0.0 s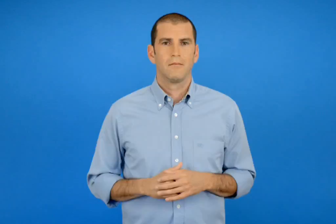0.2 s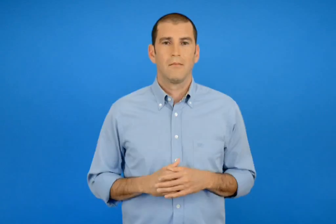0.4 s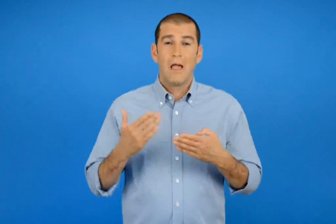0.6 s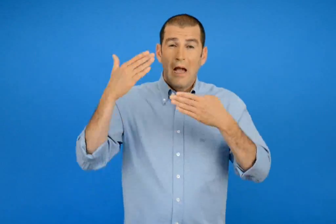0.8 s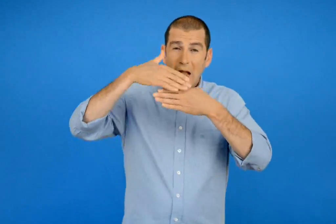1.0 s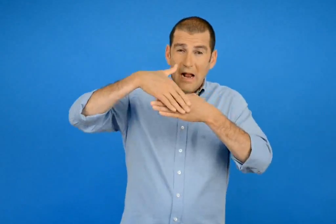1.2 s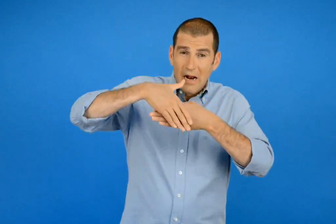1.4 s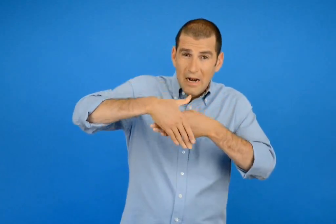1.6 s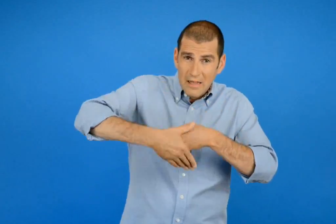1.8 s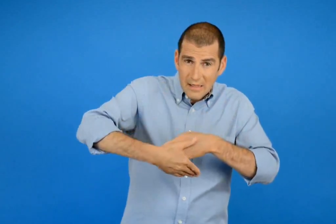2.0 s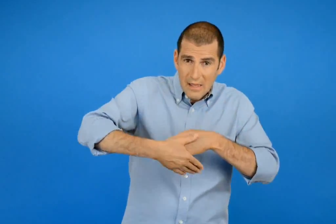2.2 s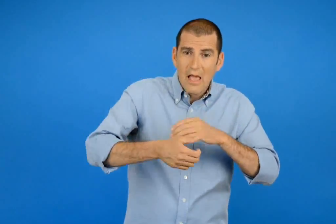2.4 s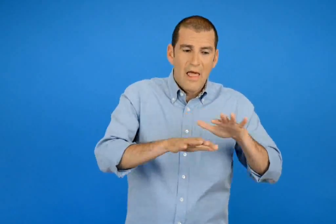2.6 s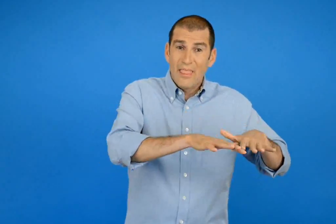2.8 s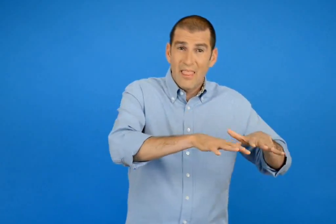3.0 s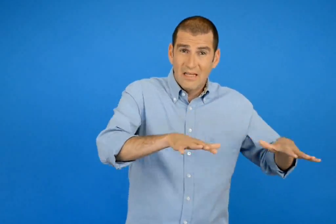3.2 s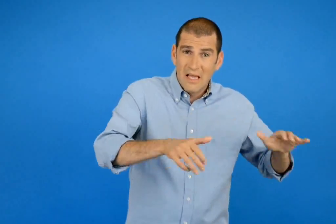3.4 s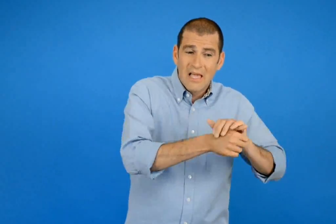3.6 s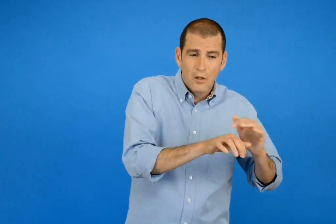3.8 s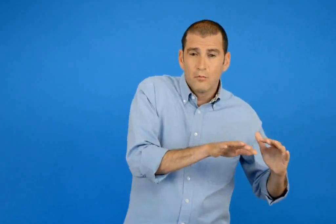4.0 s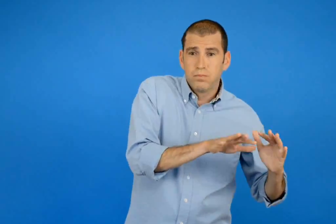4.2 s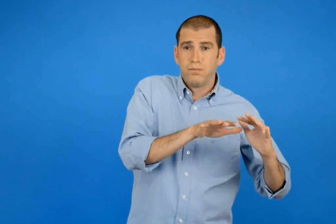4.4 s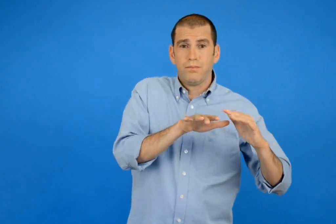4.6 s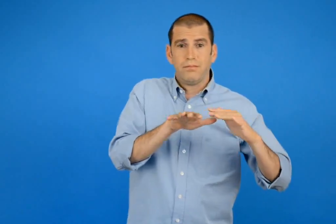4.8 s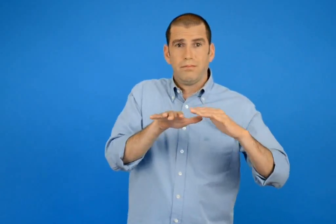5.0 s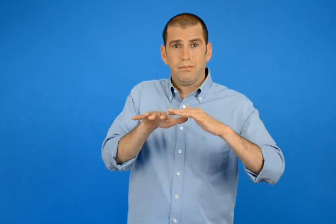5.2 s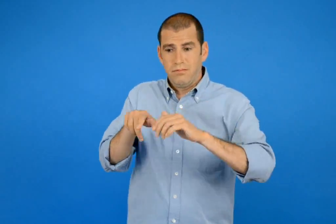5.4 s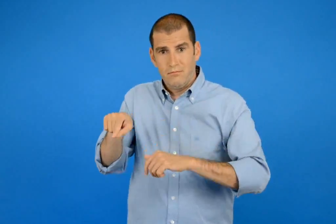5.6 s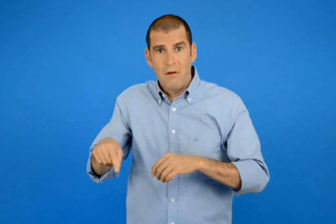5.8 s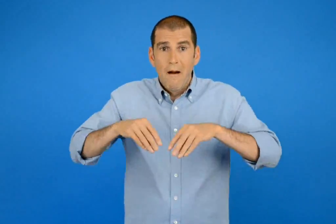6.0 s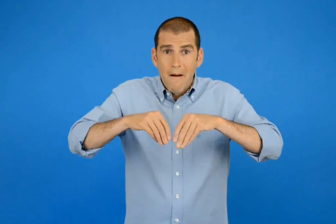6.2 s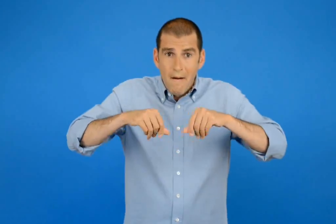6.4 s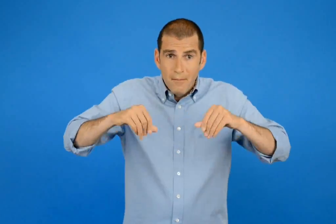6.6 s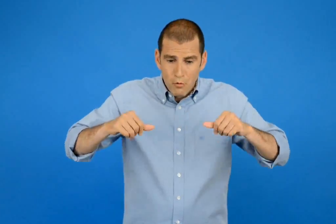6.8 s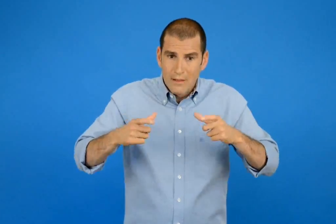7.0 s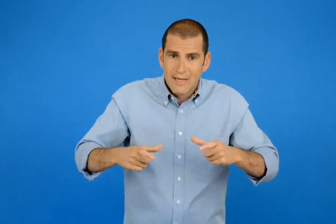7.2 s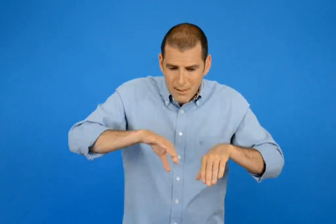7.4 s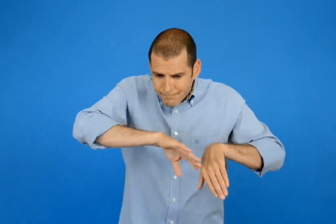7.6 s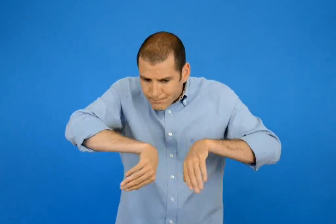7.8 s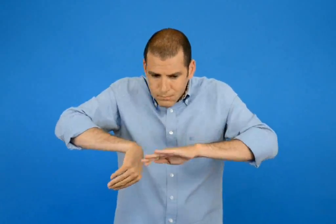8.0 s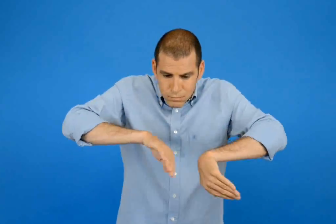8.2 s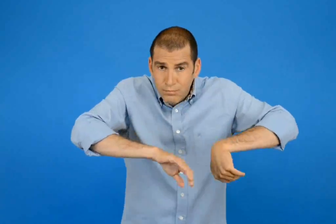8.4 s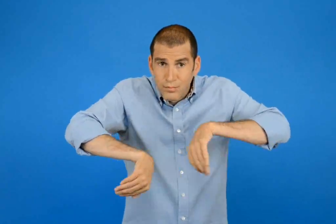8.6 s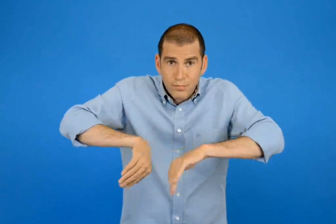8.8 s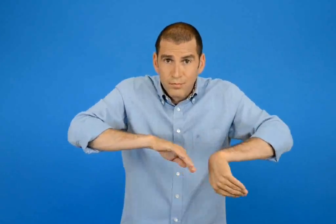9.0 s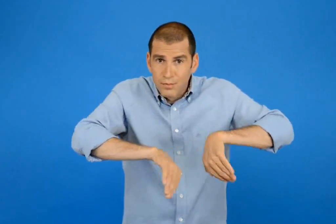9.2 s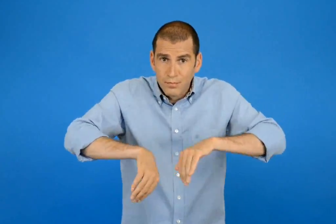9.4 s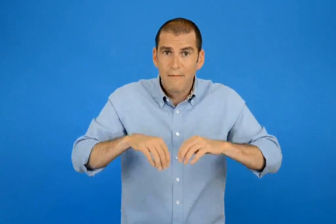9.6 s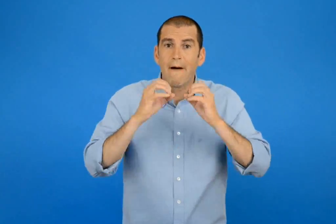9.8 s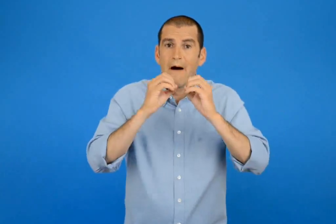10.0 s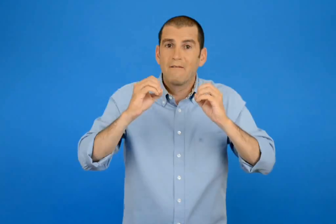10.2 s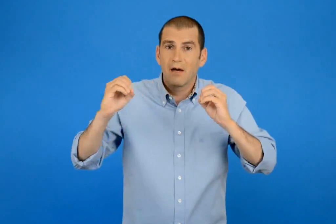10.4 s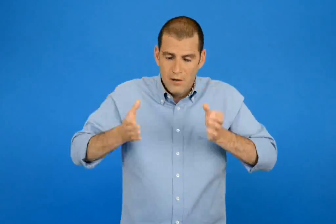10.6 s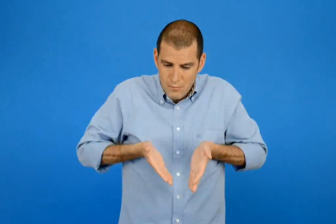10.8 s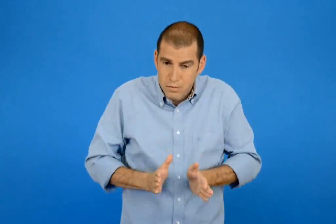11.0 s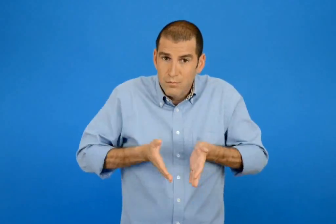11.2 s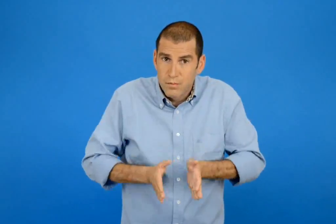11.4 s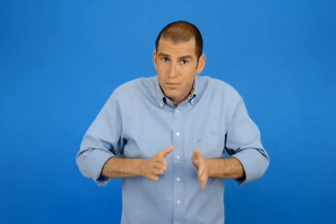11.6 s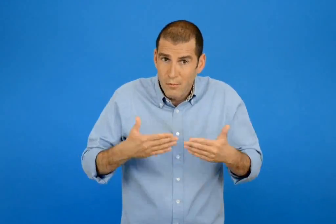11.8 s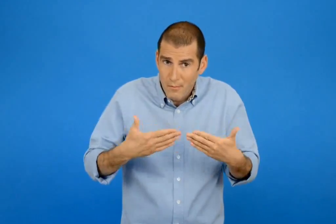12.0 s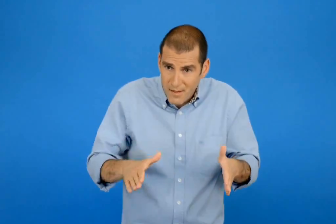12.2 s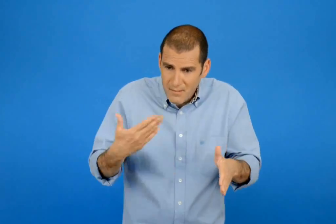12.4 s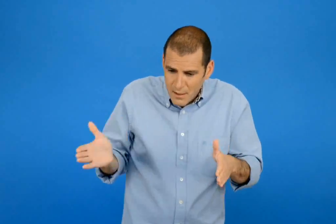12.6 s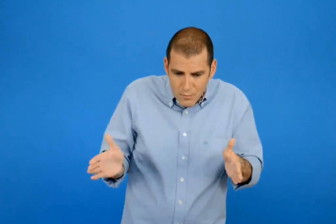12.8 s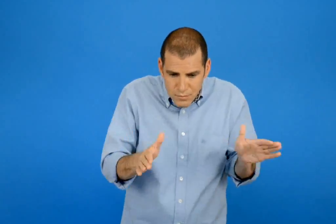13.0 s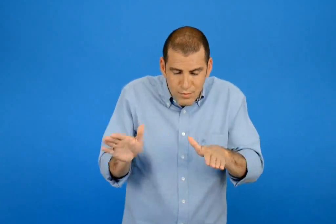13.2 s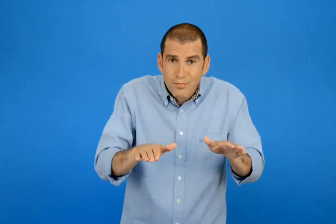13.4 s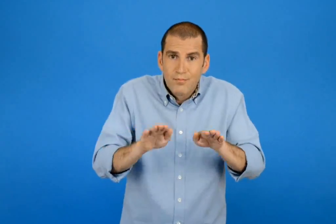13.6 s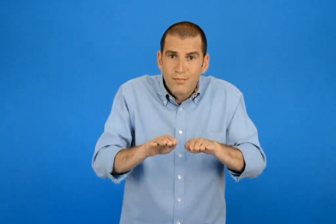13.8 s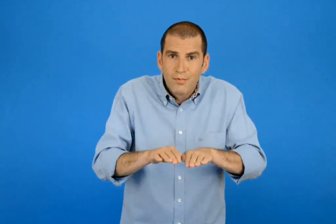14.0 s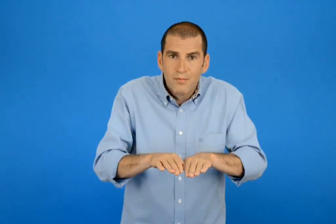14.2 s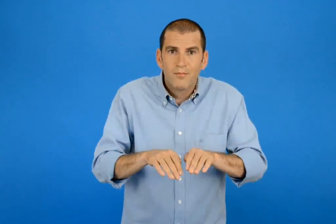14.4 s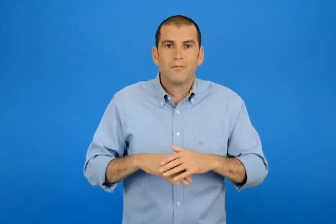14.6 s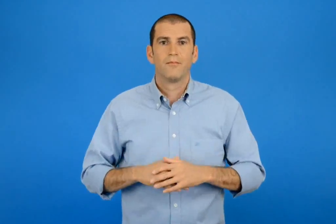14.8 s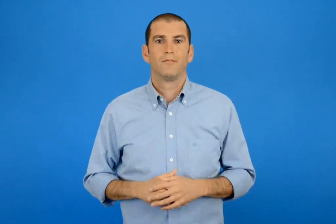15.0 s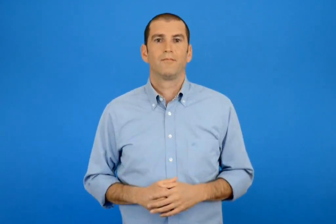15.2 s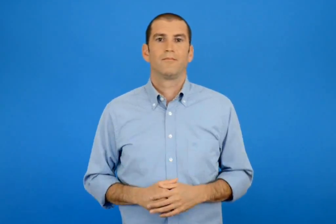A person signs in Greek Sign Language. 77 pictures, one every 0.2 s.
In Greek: οι χελώνες βγαίνουν από τη θάλασσα τη νύχτα ανοίγουν τρύπες στην άμμο γεννούν εκεί τα αυγά τους και τα σκεπάζουν
